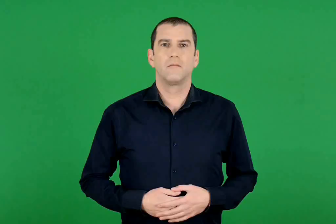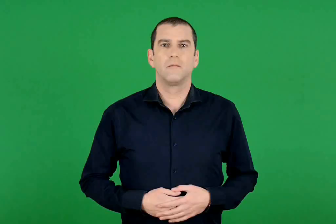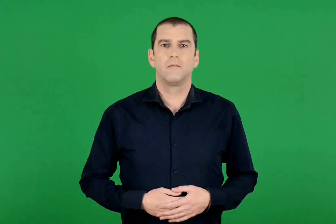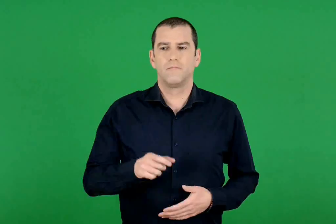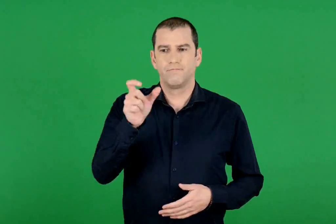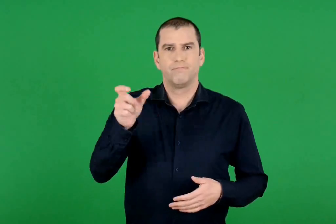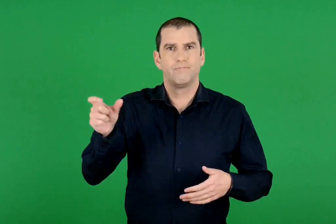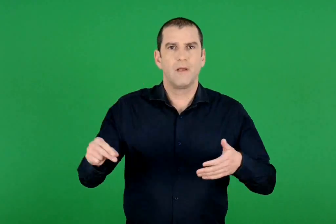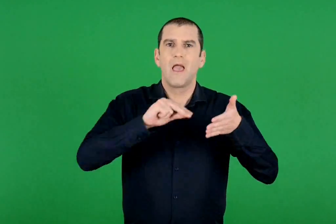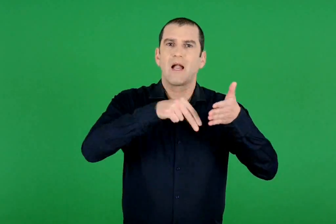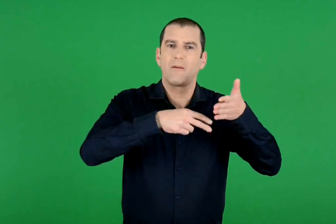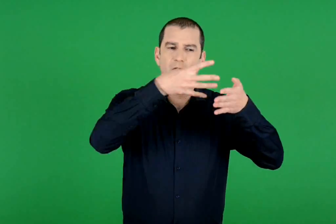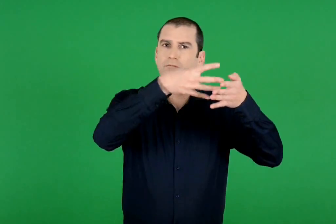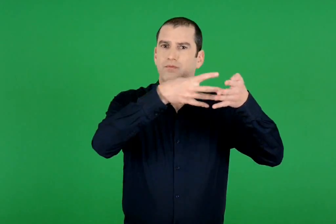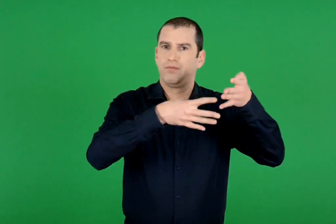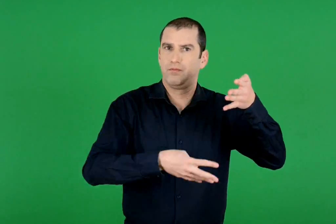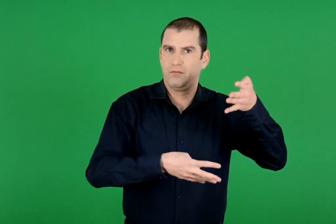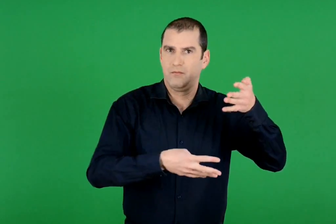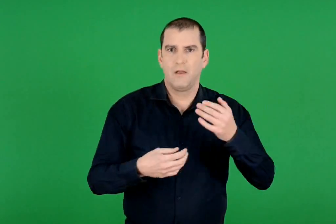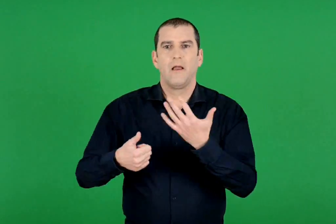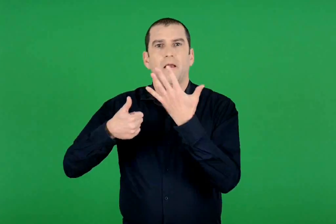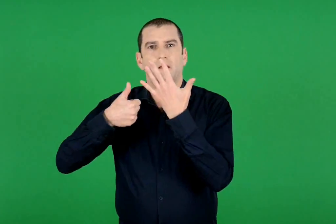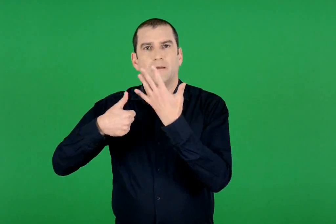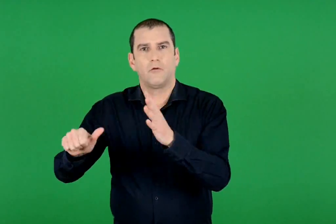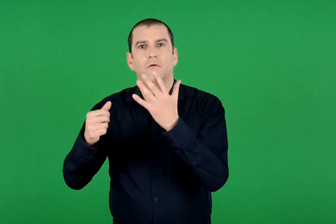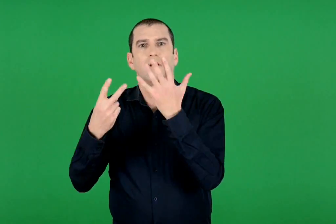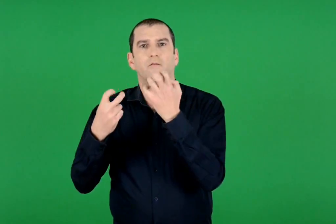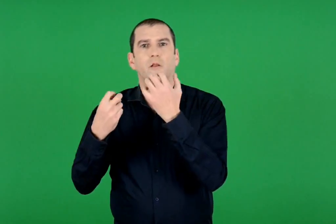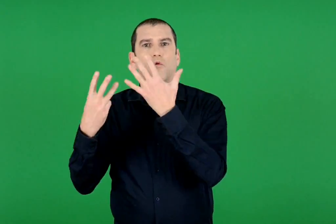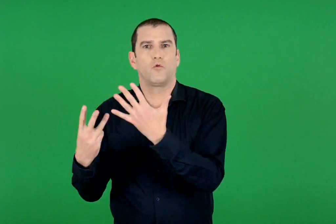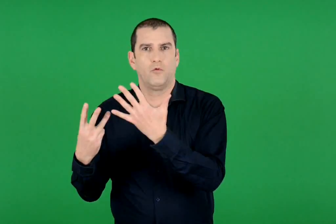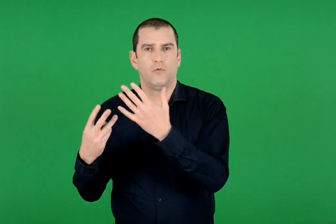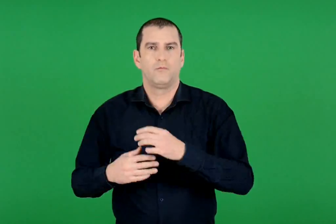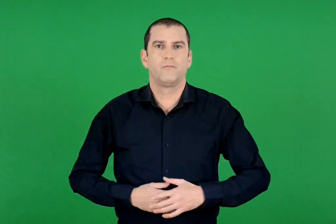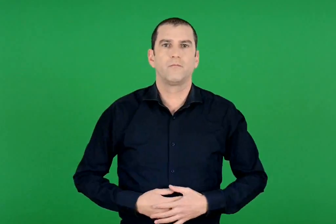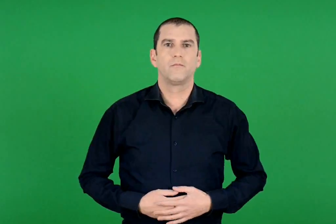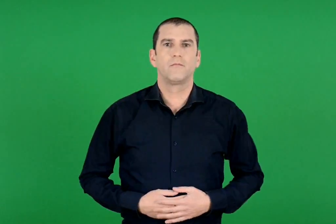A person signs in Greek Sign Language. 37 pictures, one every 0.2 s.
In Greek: εγγεγραμμένοι 678
